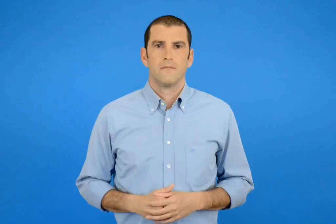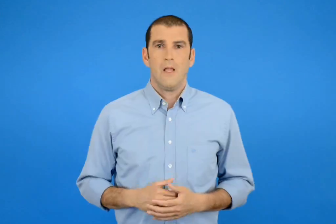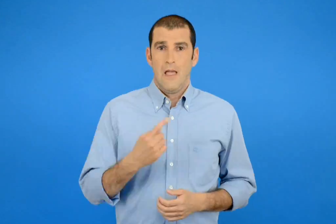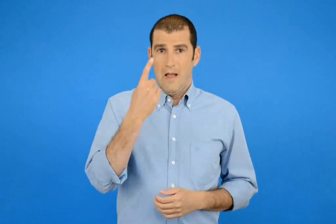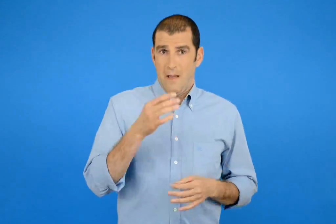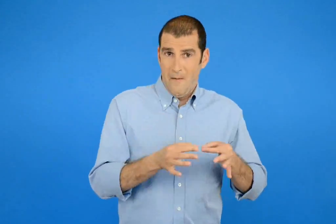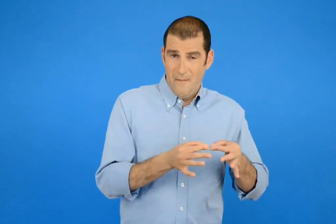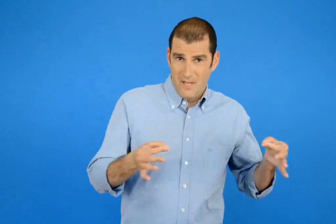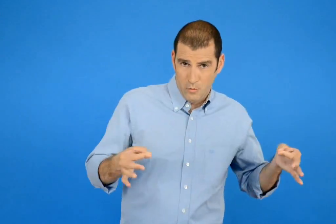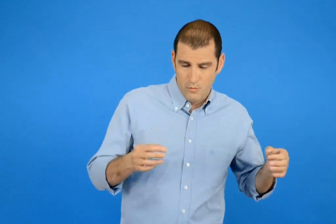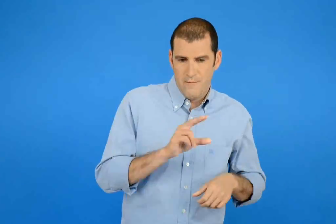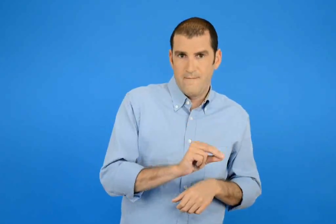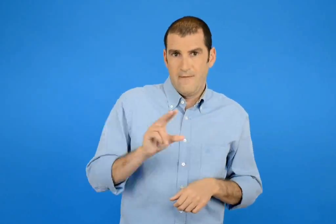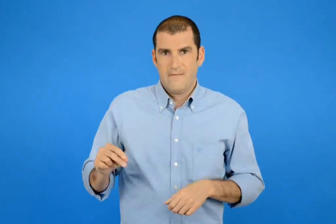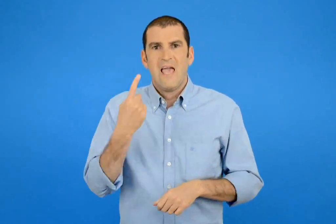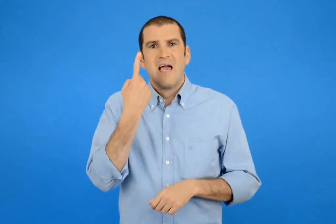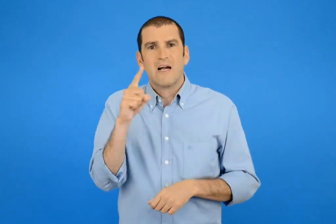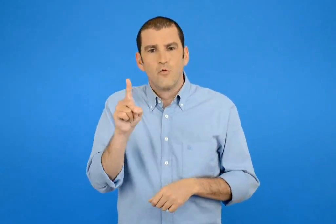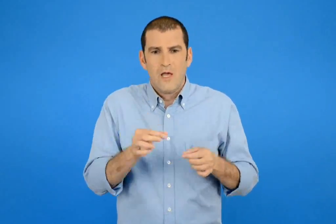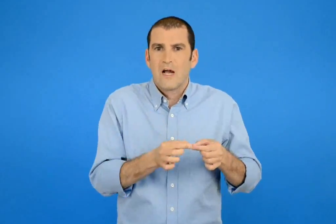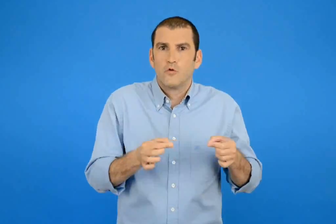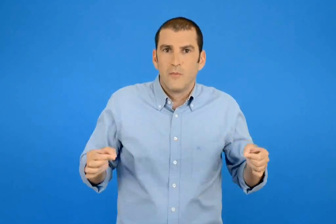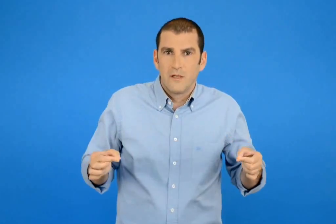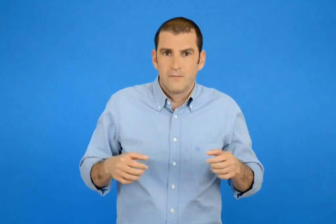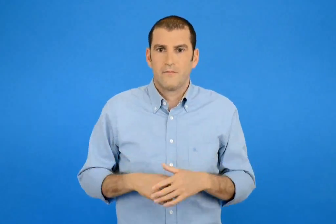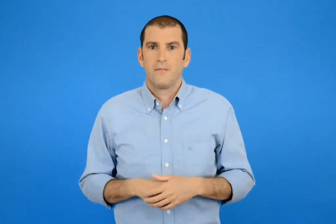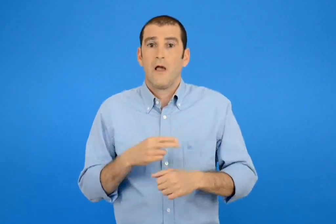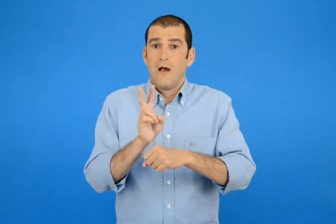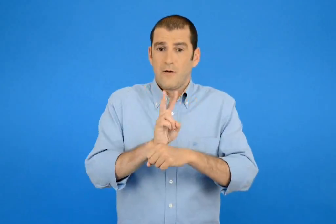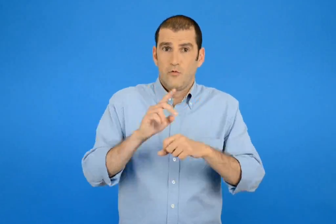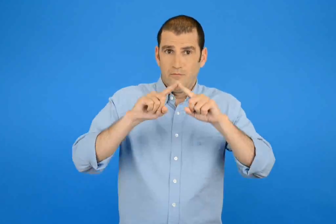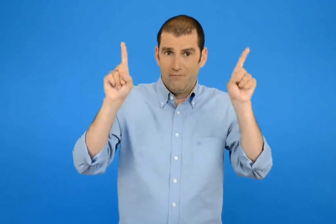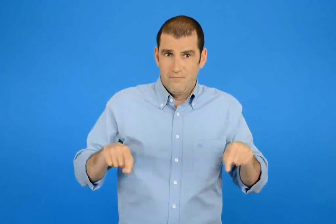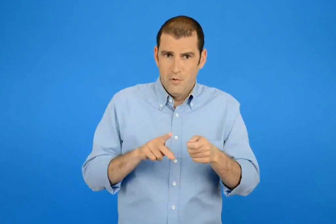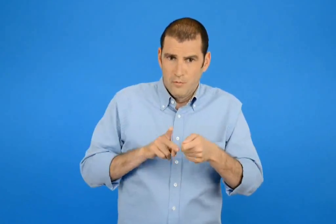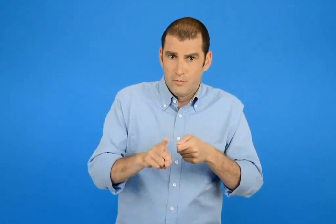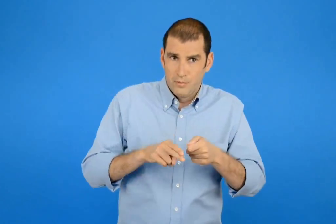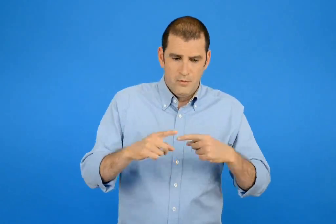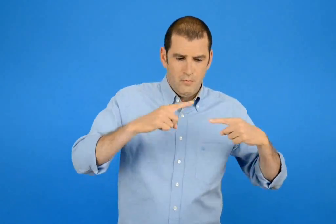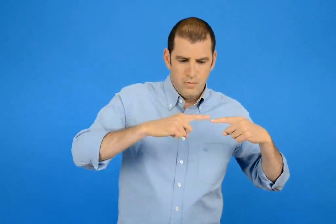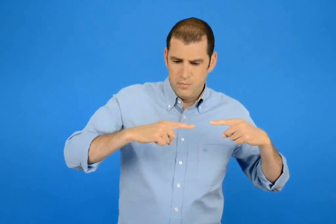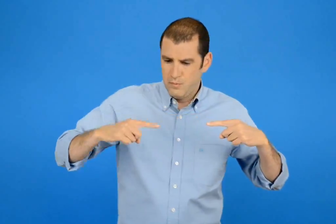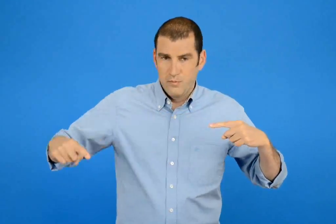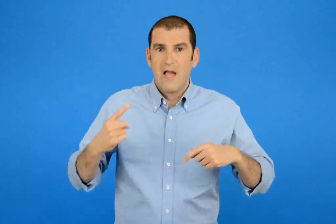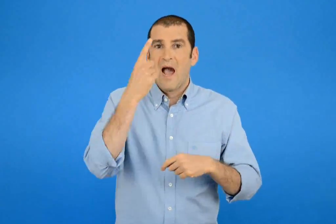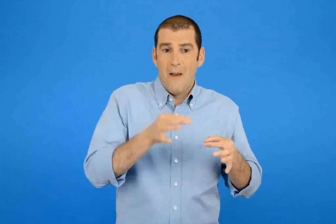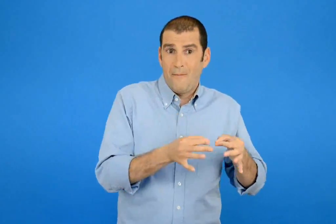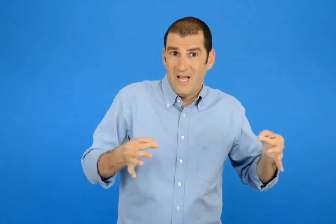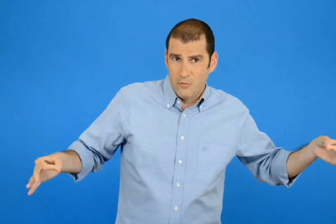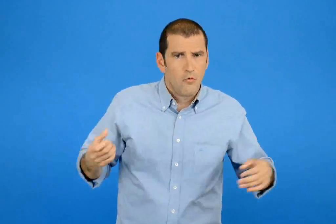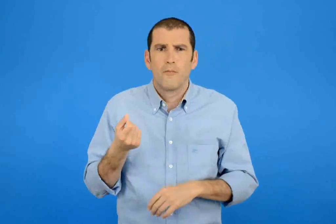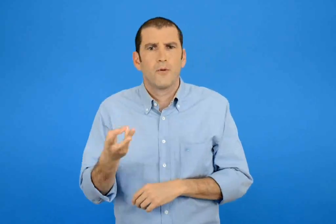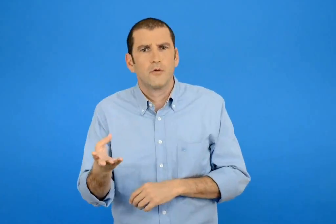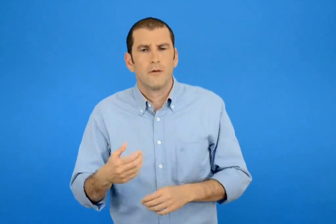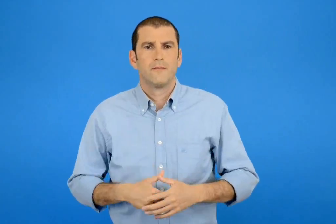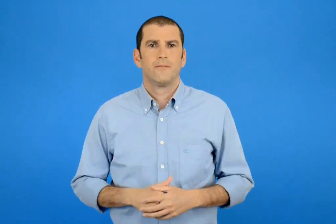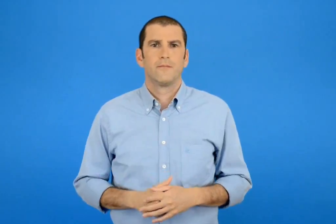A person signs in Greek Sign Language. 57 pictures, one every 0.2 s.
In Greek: ένα μέτρο έχει 100 εκατοστόμετρα με πόσα ιδιά κομμάτια χαρτόνι θα φτιάξουμε 1 μέτρο ;
